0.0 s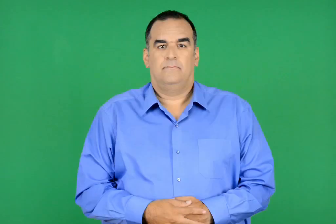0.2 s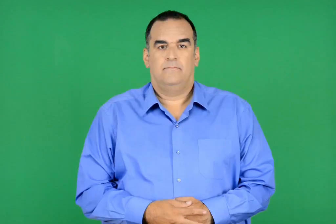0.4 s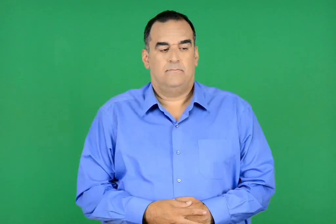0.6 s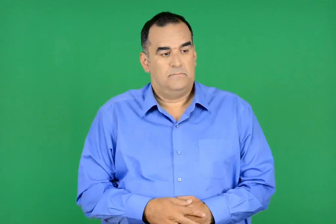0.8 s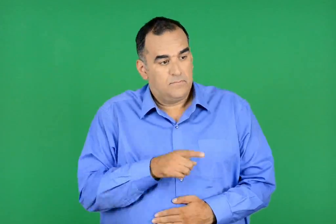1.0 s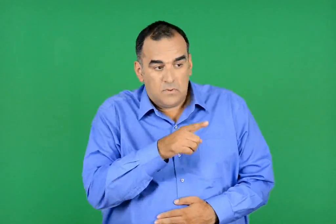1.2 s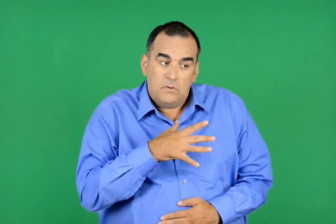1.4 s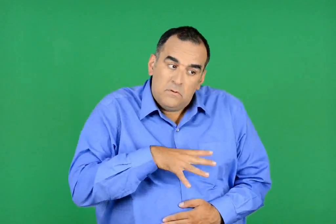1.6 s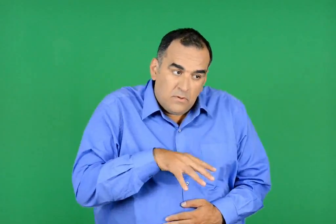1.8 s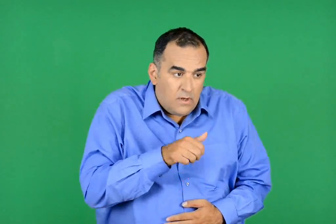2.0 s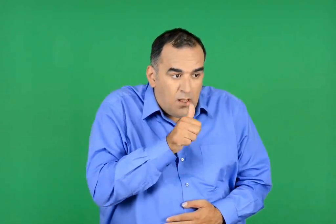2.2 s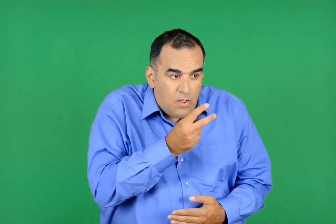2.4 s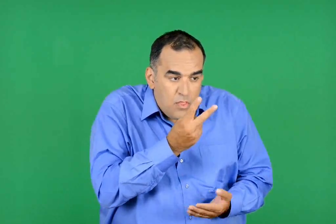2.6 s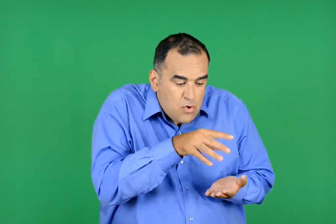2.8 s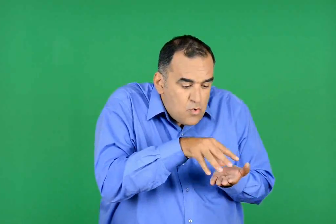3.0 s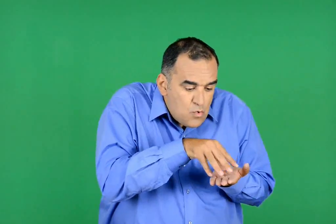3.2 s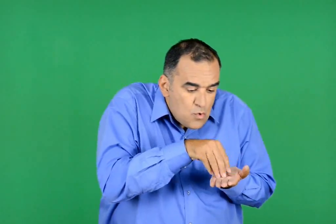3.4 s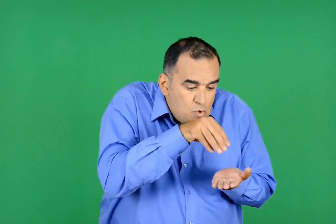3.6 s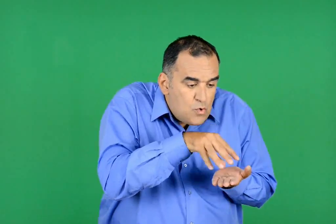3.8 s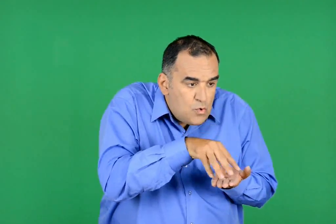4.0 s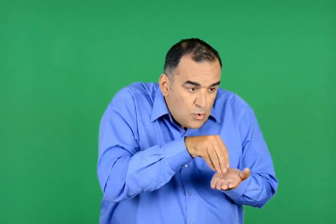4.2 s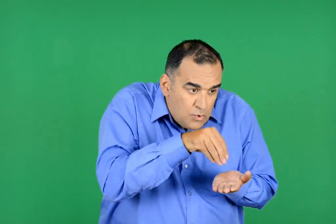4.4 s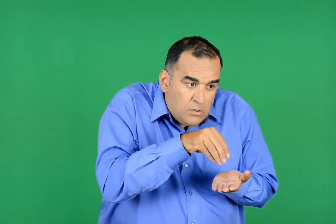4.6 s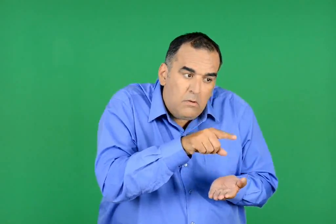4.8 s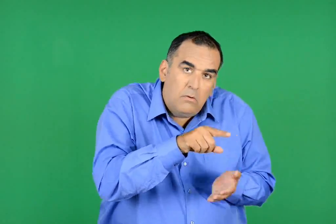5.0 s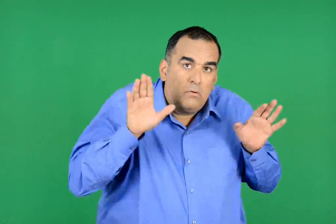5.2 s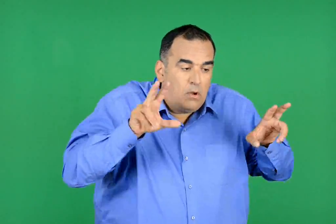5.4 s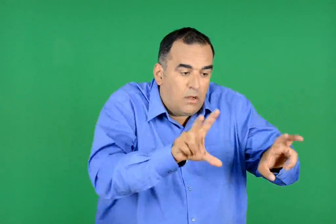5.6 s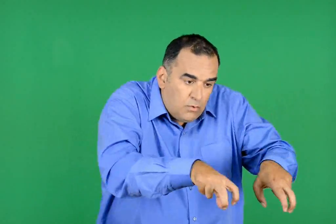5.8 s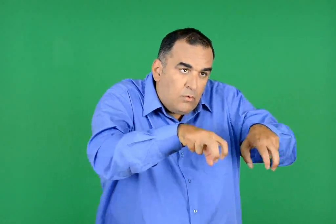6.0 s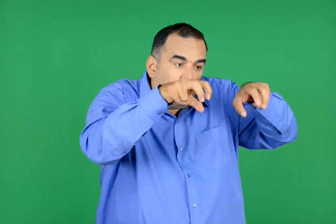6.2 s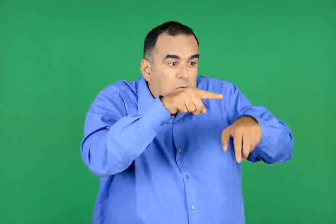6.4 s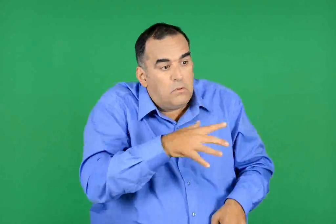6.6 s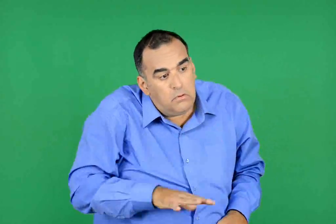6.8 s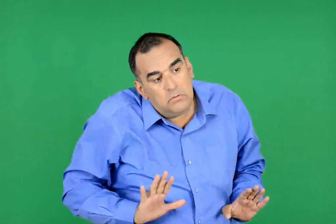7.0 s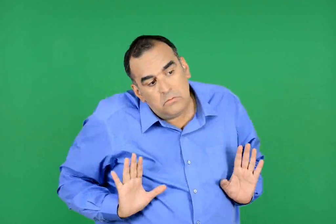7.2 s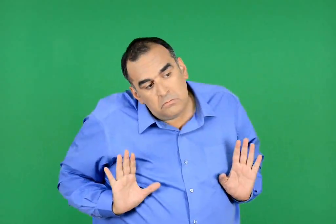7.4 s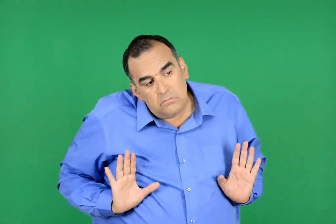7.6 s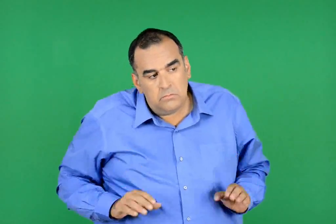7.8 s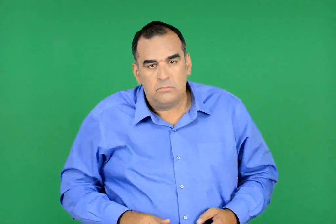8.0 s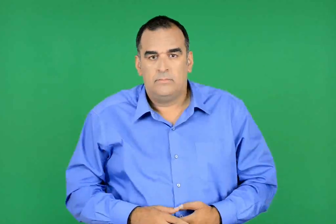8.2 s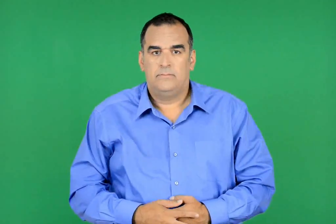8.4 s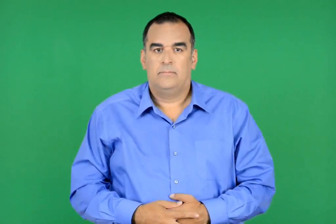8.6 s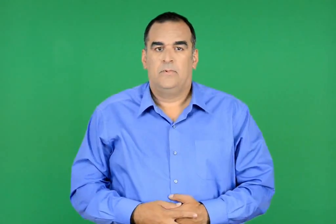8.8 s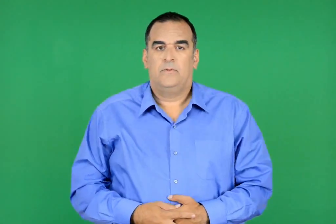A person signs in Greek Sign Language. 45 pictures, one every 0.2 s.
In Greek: εκτός , κι αν προτιμάς , για δυο γουλιές νερο παραπάνω , να γίνεις μεζεδάκι τους
